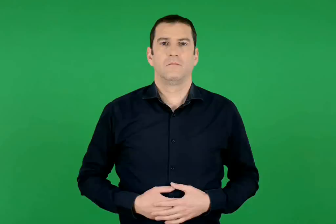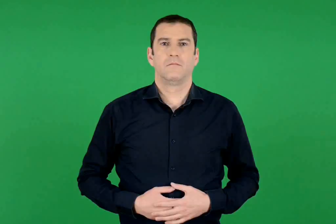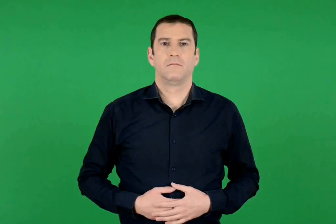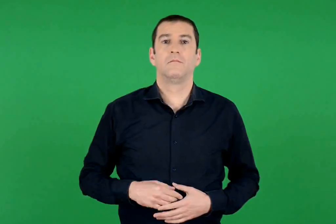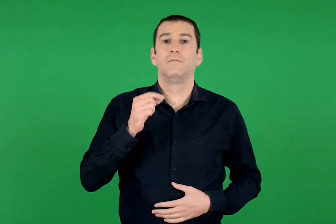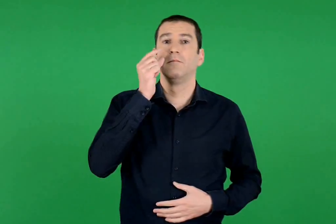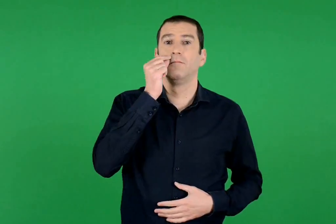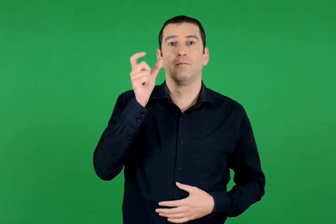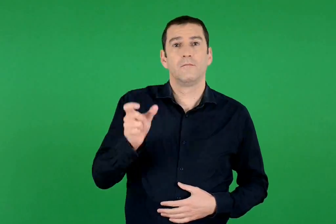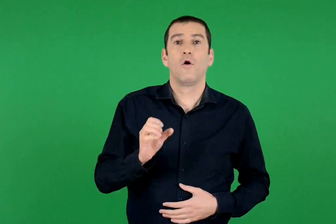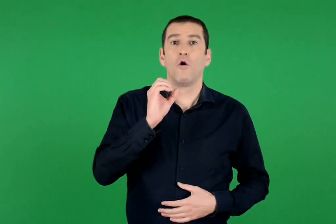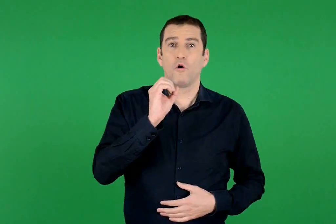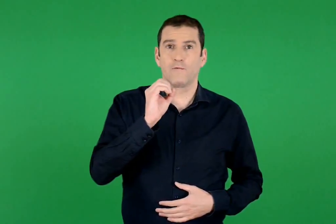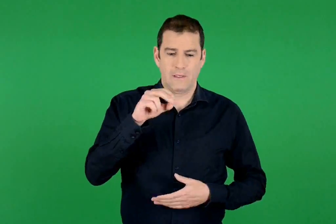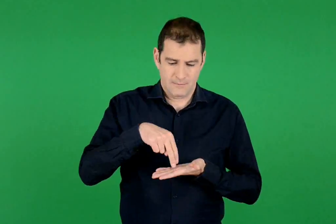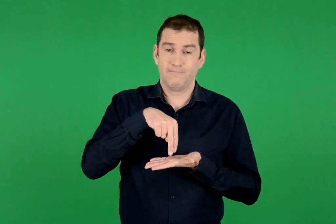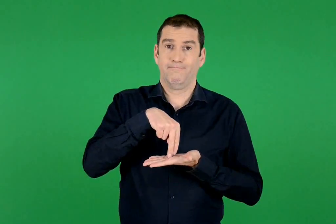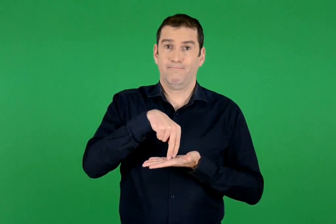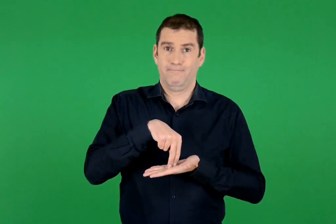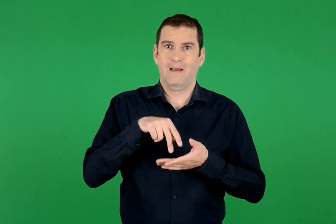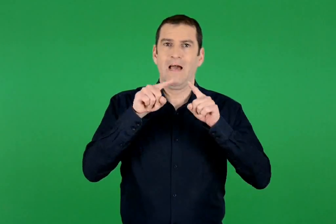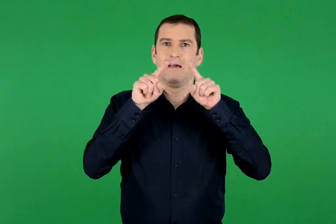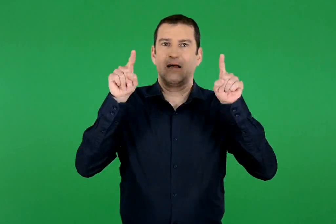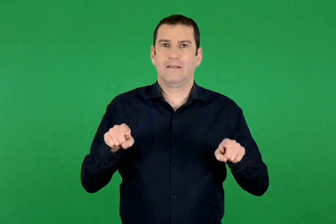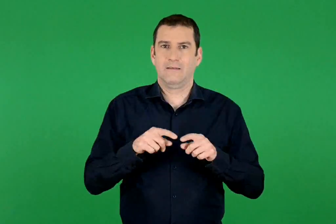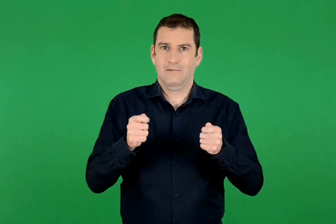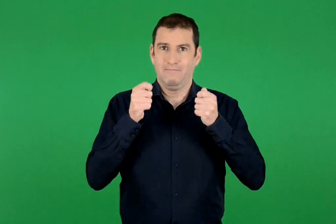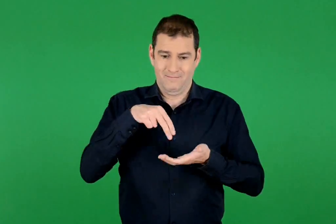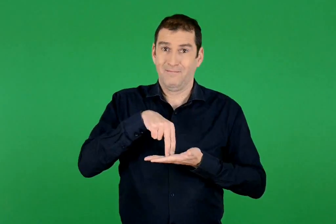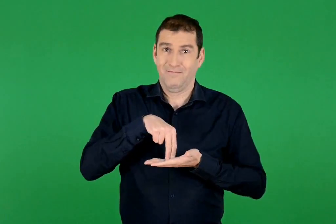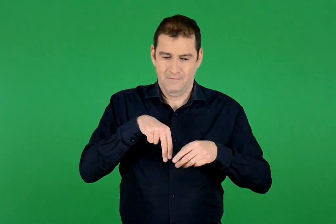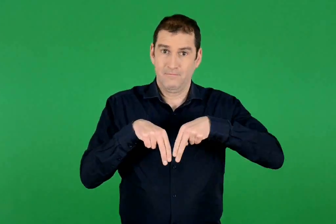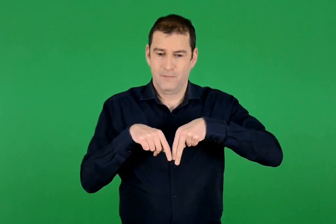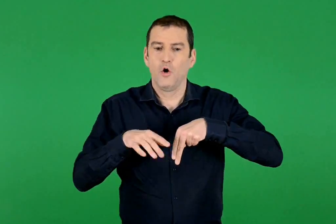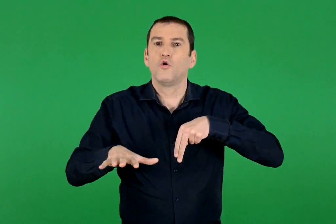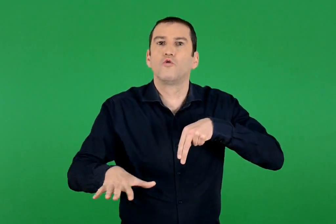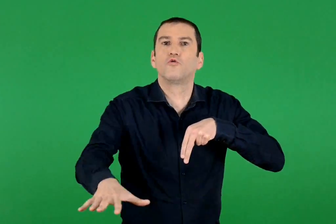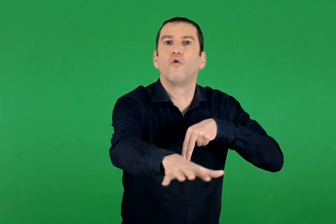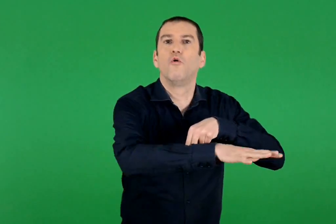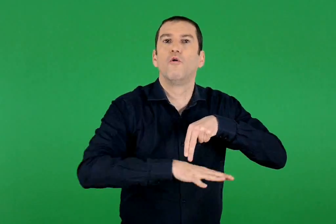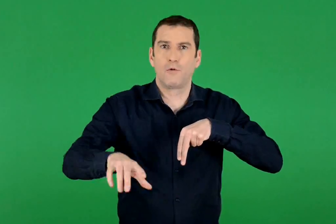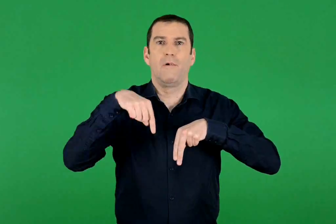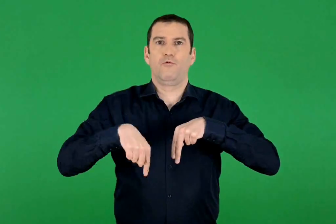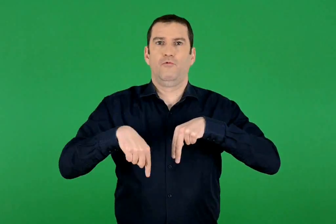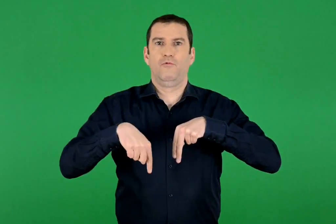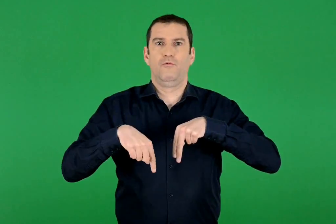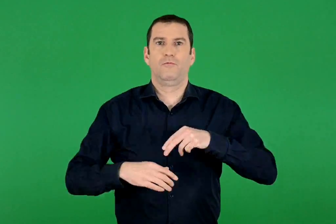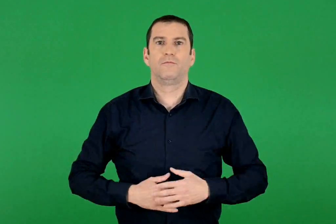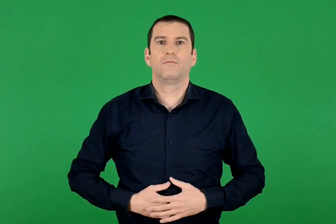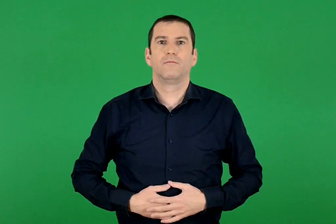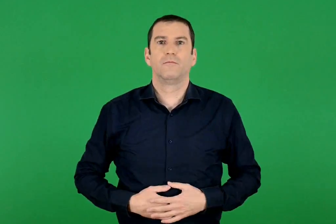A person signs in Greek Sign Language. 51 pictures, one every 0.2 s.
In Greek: ο ορφέας βρίσκεται μπροστά στον τόπο που δείχνει ο χάρτης του
